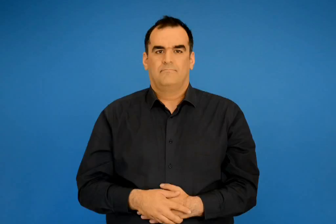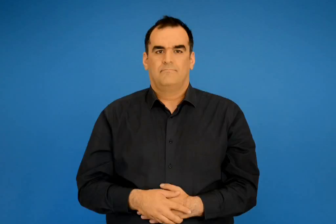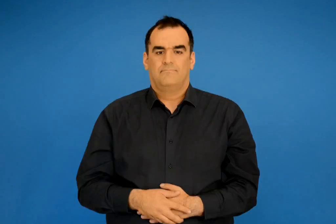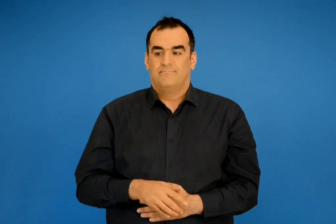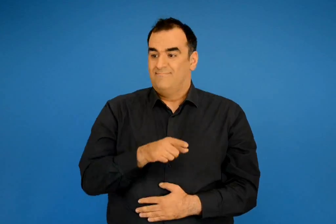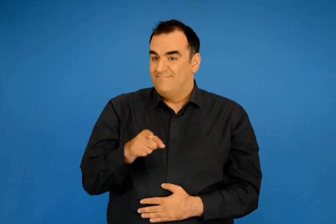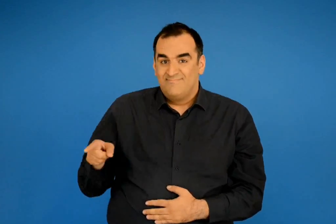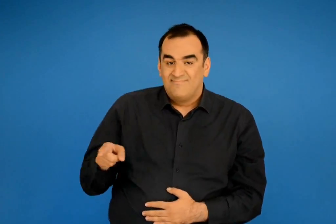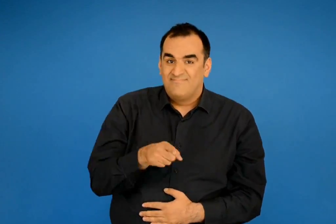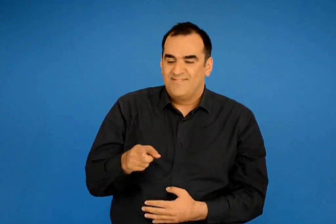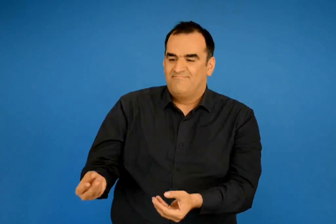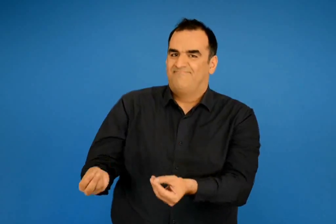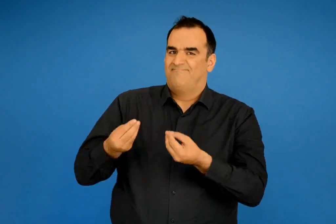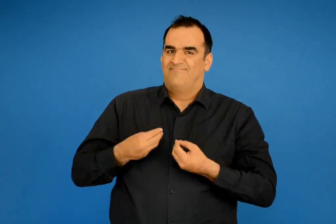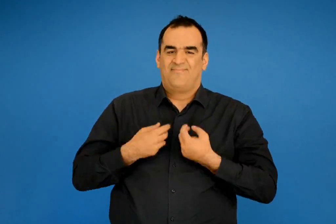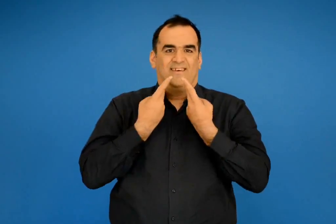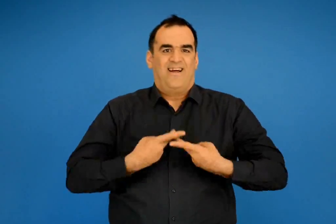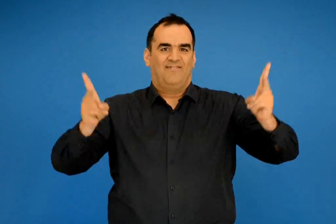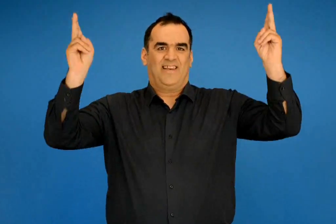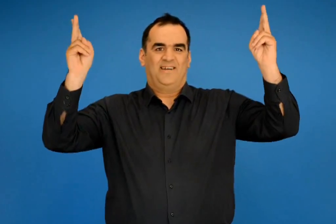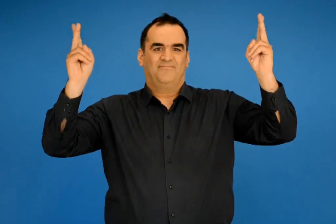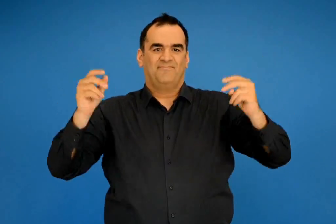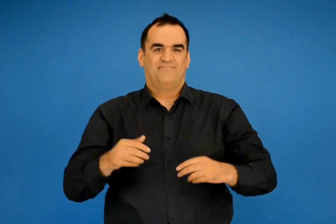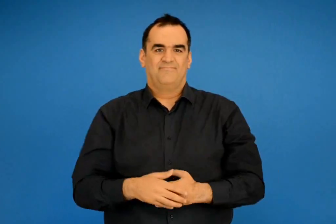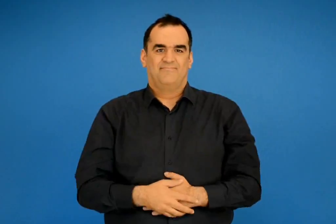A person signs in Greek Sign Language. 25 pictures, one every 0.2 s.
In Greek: γιατί μας χάρισαν τη λευτεριά
